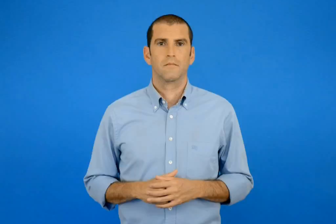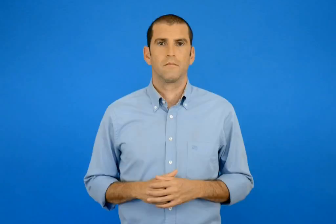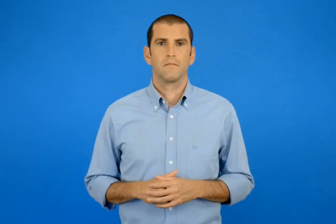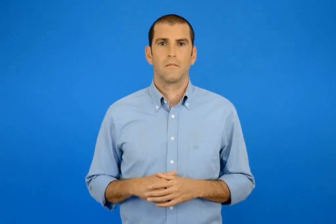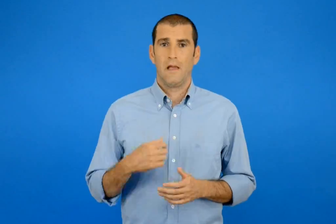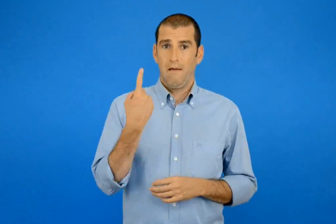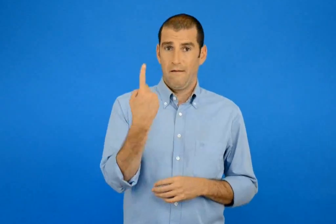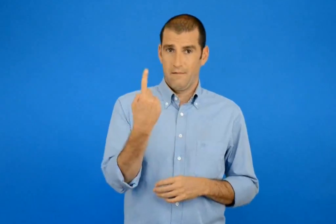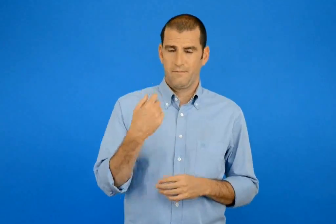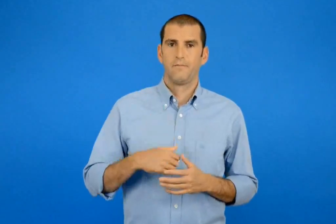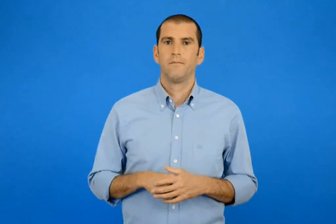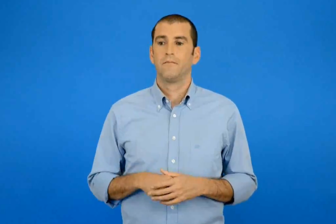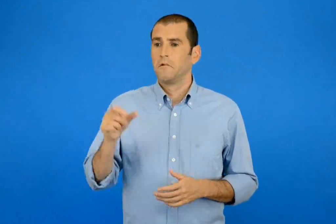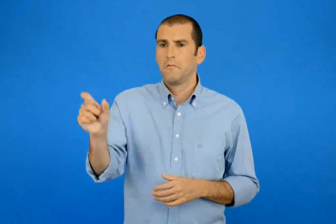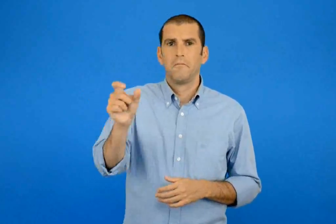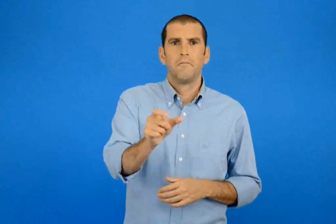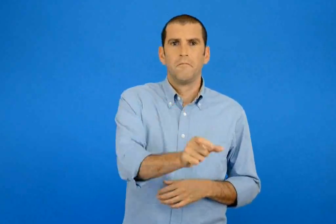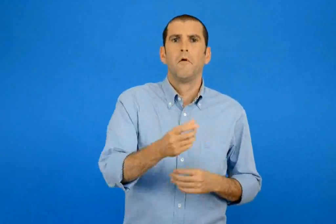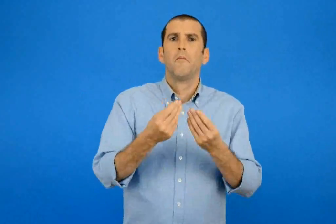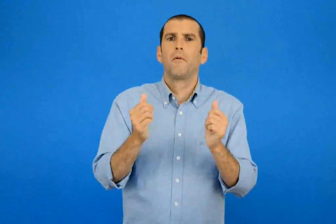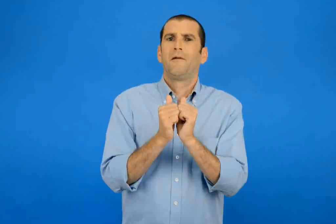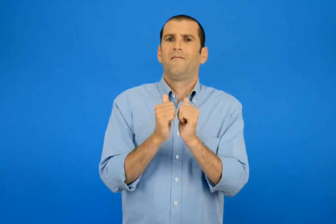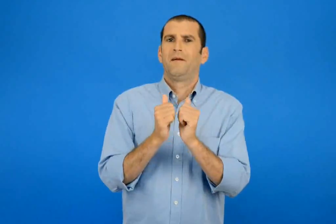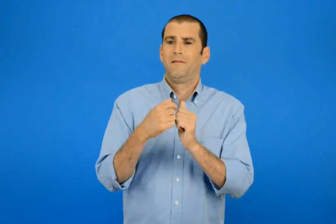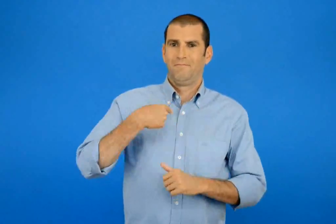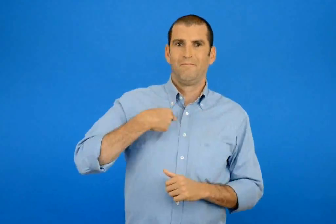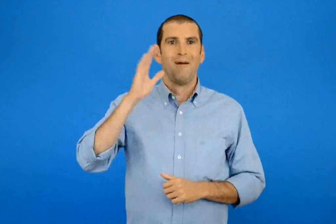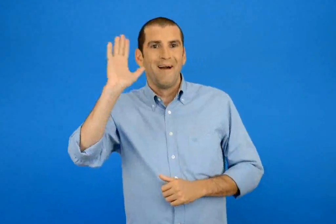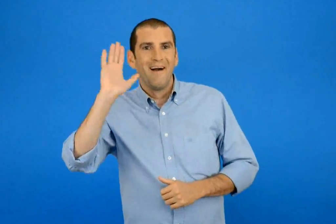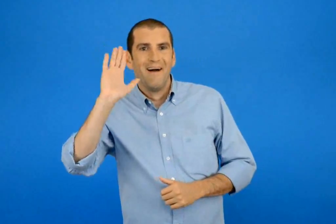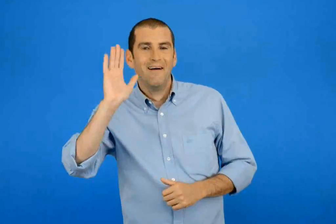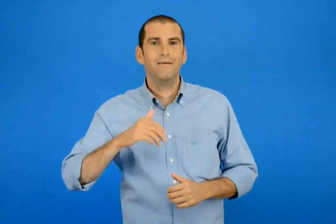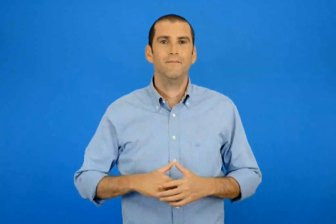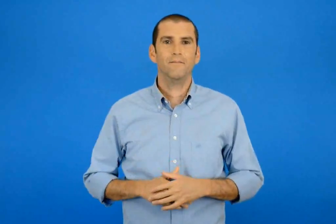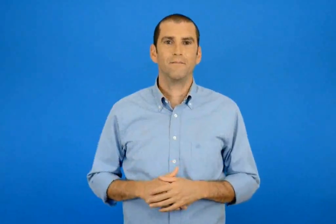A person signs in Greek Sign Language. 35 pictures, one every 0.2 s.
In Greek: 1 είναι πολύ φιλικοί και με χαιρετούν
